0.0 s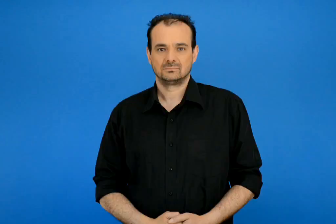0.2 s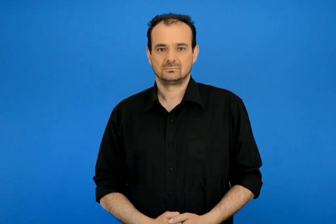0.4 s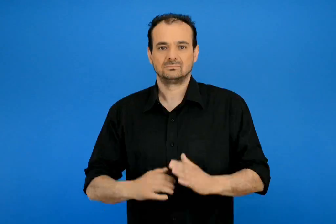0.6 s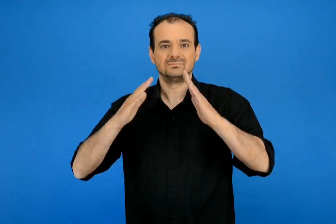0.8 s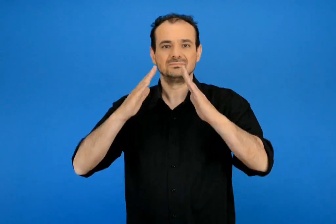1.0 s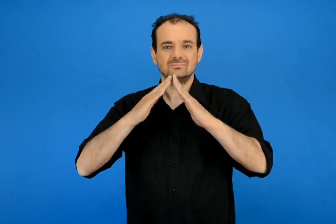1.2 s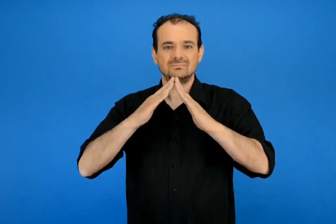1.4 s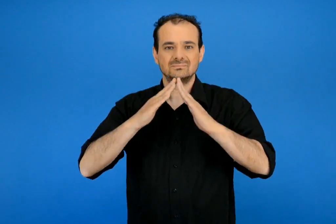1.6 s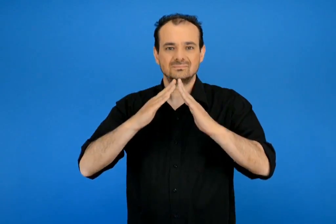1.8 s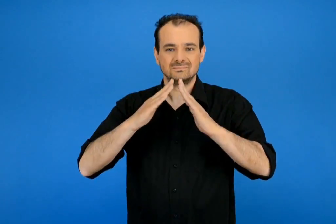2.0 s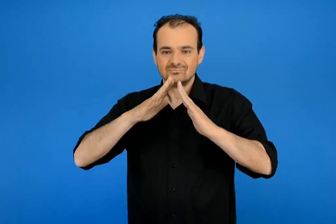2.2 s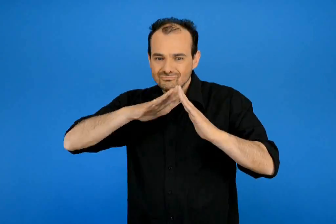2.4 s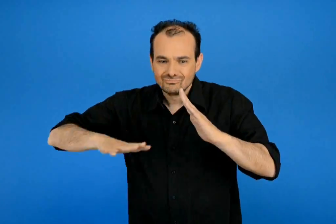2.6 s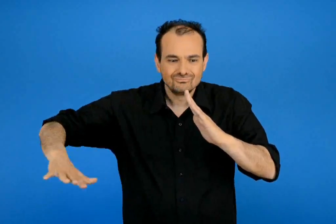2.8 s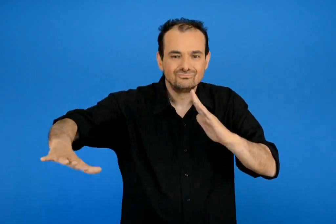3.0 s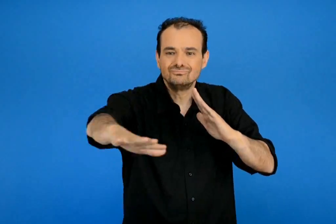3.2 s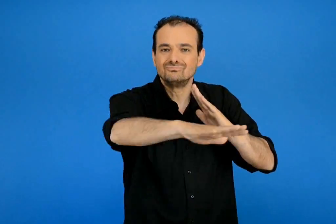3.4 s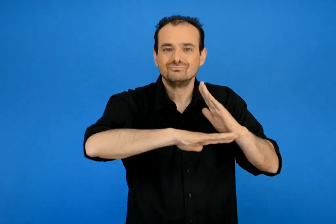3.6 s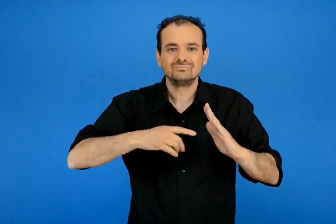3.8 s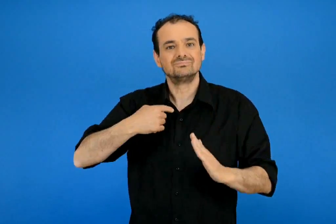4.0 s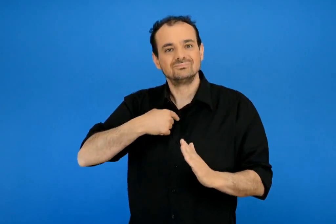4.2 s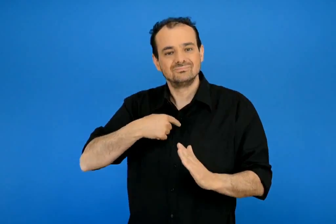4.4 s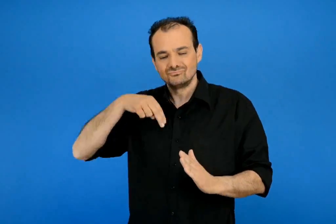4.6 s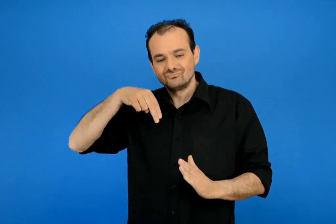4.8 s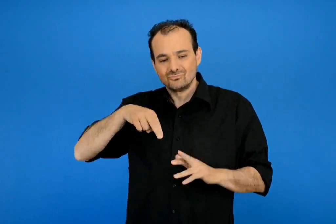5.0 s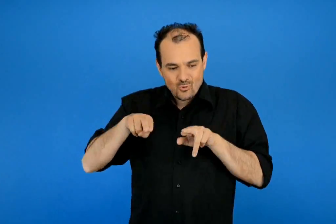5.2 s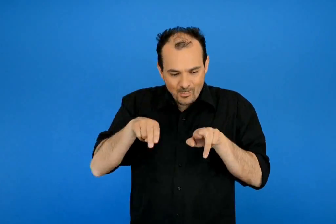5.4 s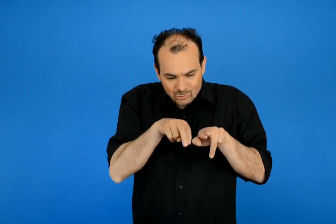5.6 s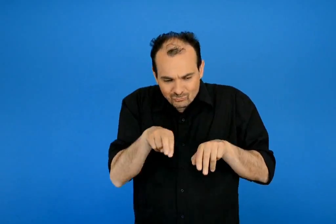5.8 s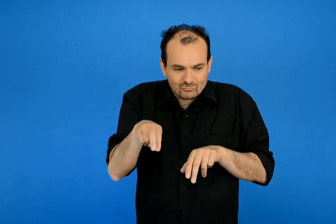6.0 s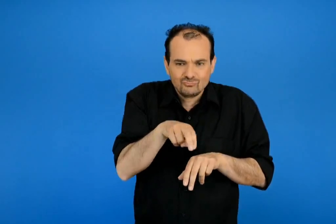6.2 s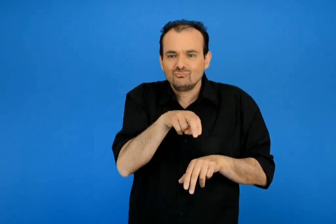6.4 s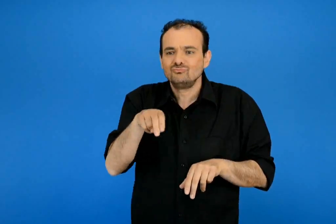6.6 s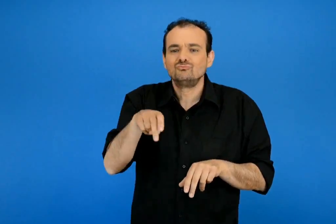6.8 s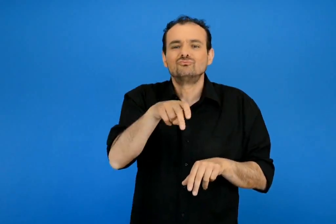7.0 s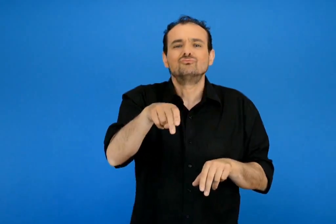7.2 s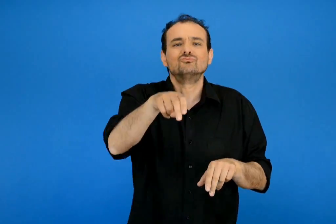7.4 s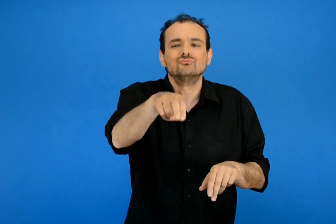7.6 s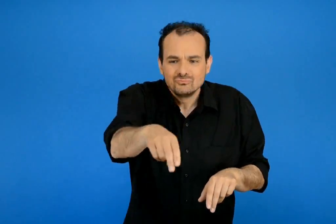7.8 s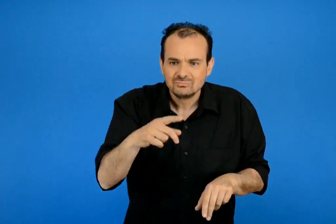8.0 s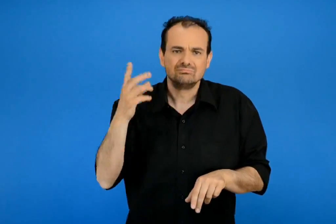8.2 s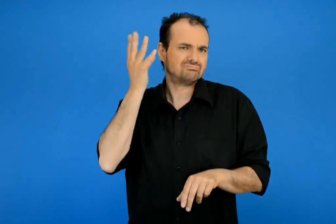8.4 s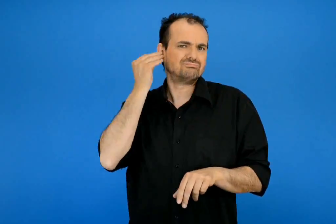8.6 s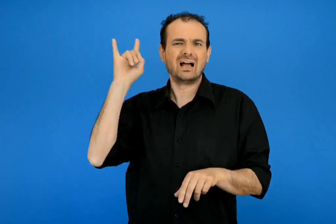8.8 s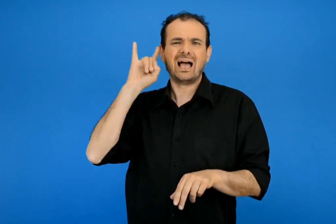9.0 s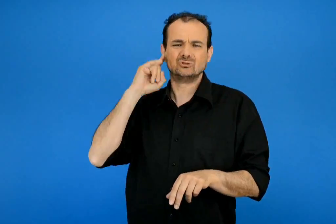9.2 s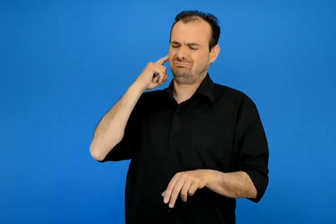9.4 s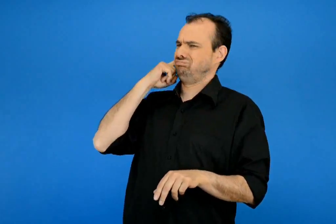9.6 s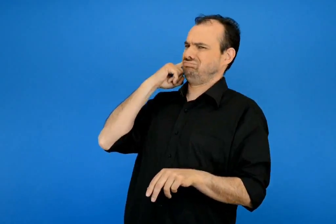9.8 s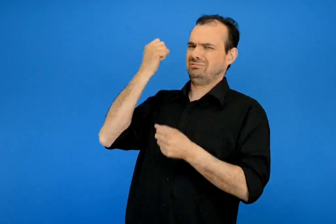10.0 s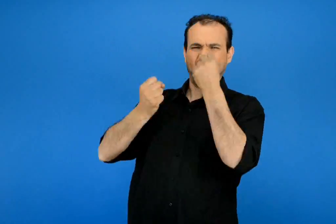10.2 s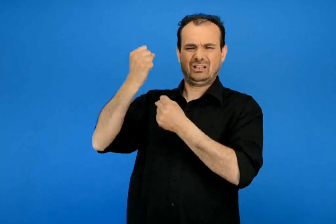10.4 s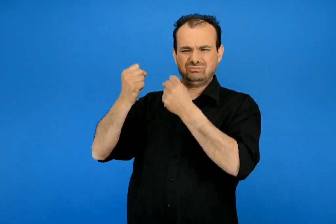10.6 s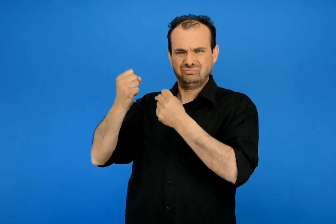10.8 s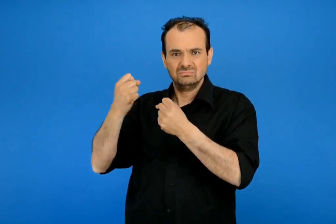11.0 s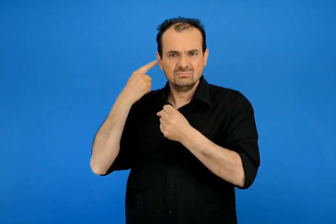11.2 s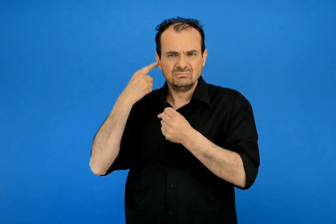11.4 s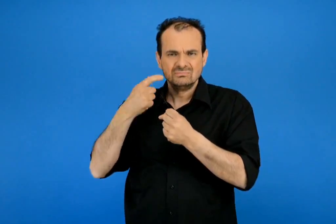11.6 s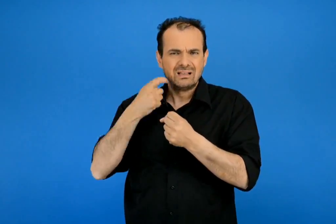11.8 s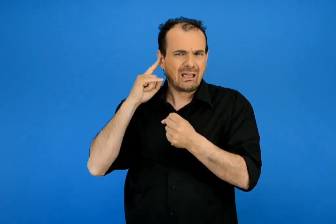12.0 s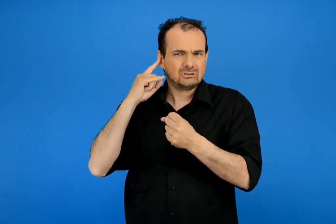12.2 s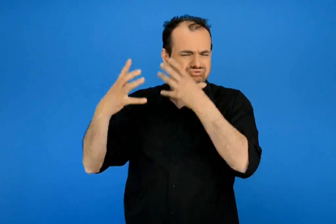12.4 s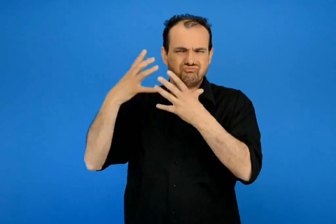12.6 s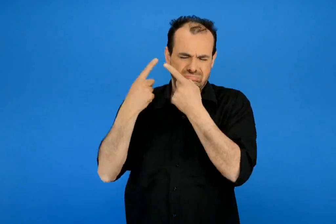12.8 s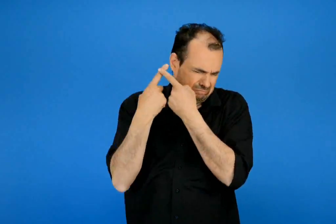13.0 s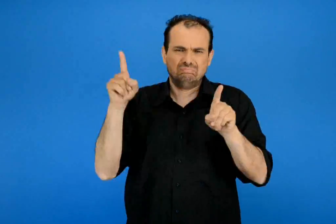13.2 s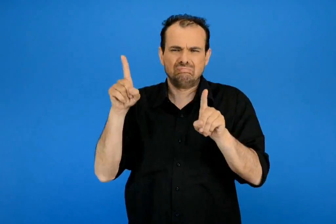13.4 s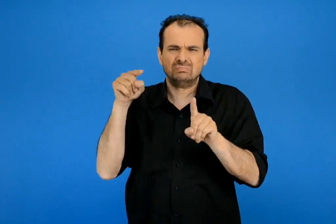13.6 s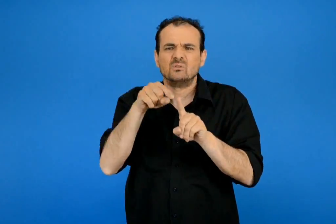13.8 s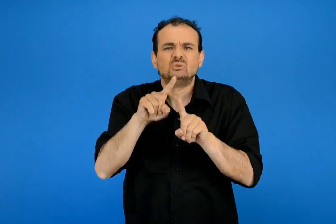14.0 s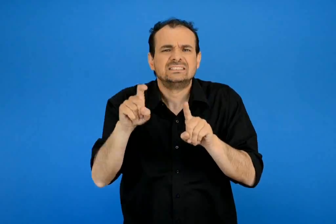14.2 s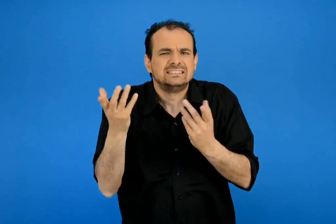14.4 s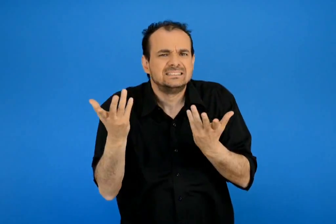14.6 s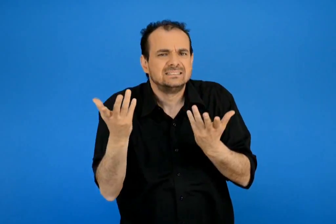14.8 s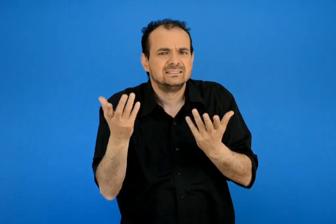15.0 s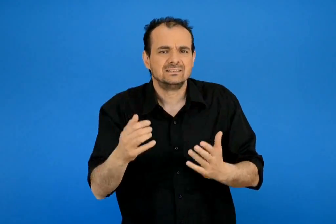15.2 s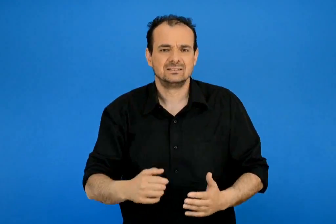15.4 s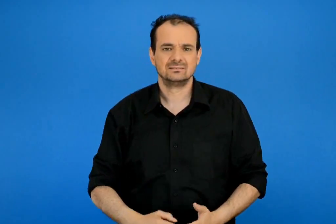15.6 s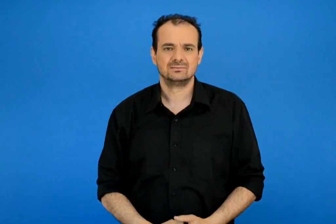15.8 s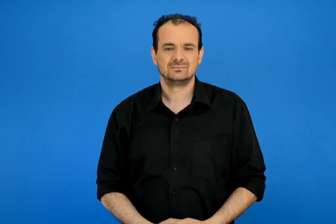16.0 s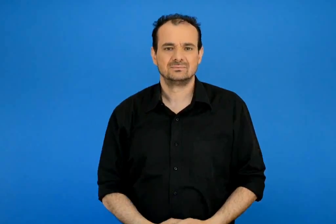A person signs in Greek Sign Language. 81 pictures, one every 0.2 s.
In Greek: περπατώ στους δρόμους της συνοικίας μου ακούω τους ήχους των αυτοκίνητων τι είναι αυτός ο φοβερός θόρυβος ;
